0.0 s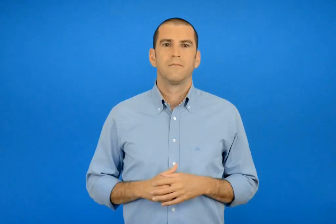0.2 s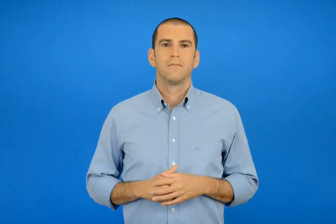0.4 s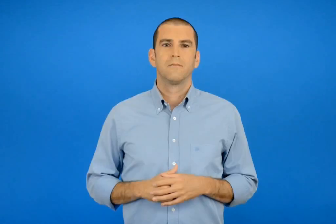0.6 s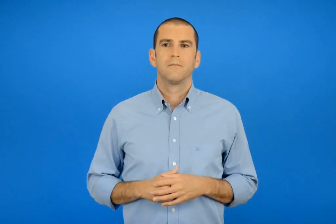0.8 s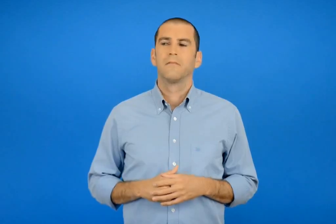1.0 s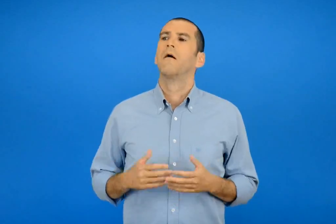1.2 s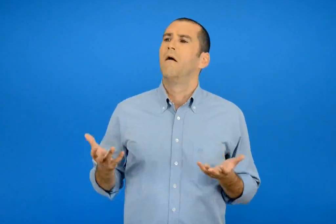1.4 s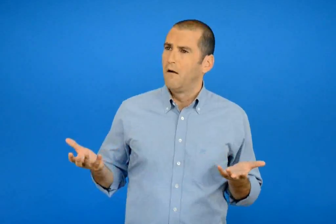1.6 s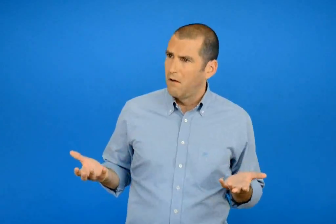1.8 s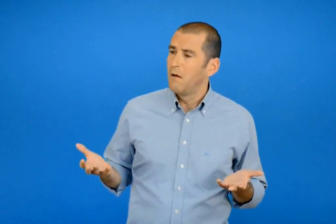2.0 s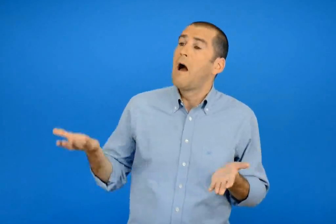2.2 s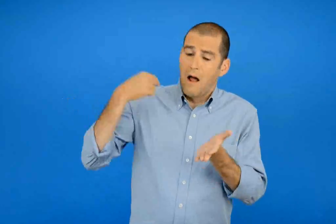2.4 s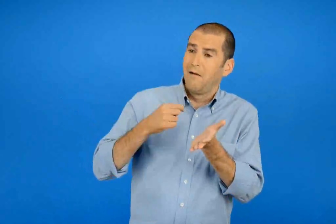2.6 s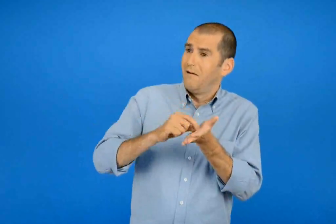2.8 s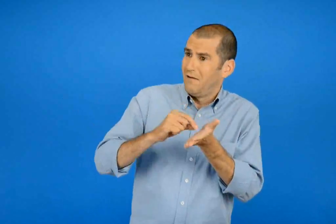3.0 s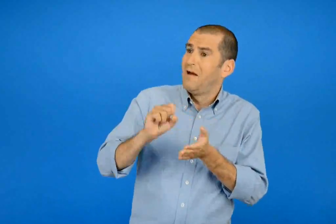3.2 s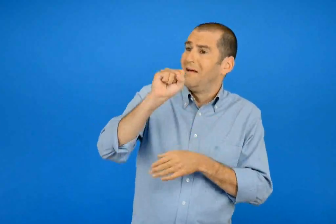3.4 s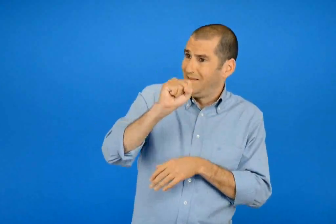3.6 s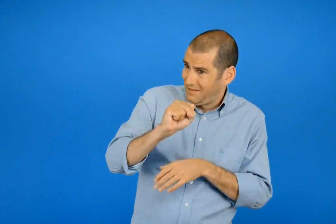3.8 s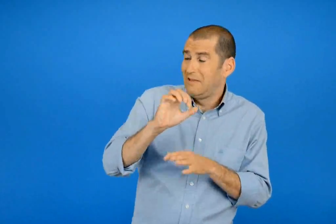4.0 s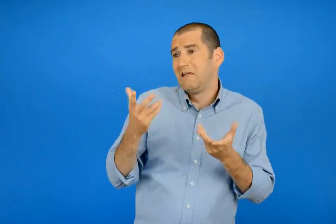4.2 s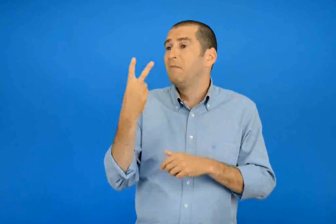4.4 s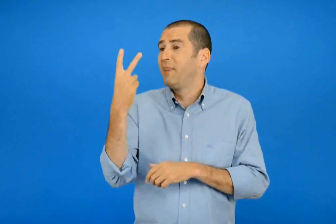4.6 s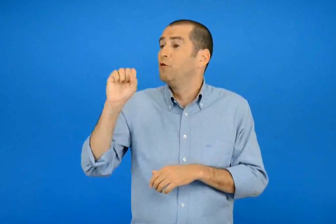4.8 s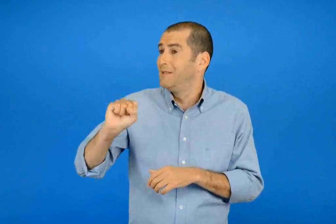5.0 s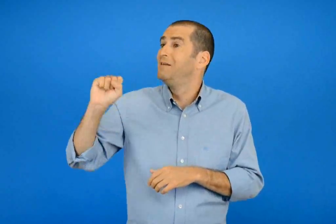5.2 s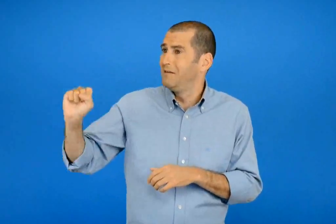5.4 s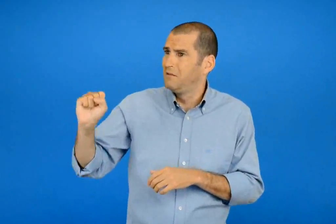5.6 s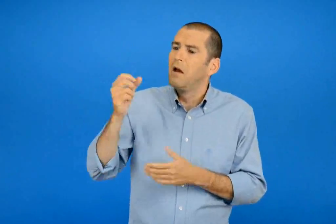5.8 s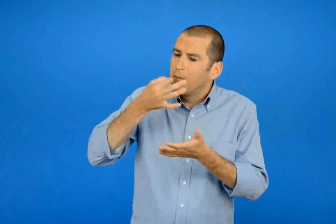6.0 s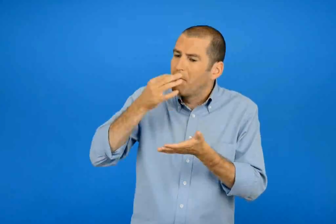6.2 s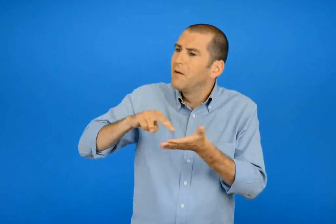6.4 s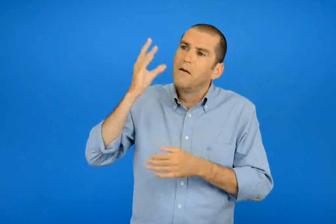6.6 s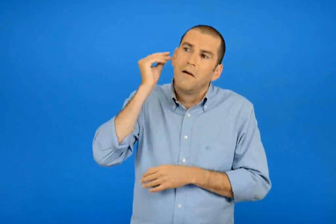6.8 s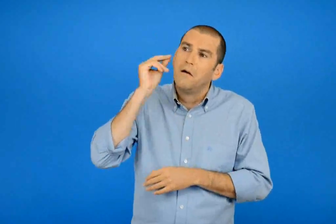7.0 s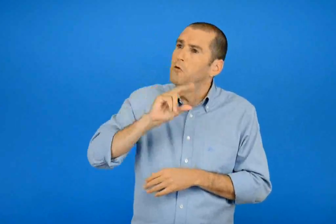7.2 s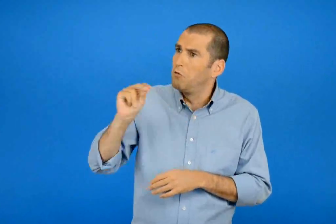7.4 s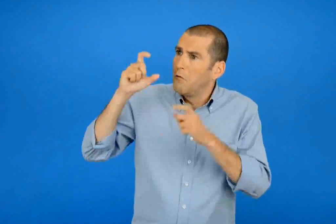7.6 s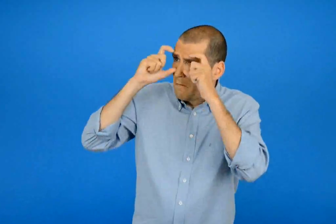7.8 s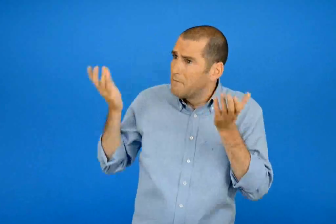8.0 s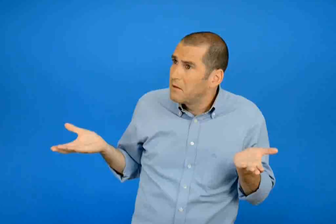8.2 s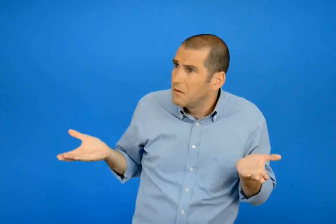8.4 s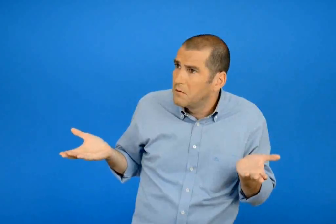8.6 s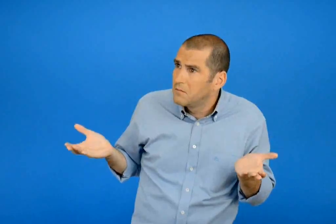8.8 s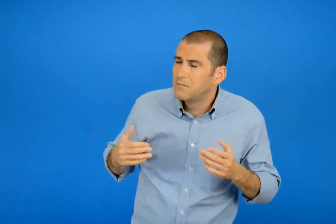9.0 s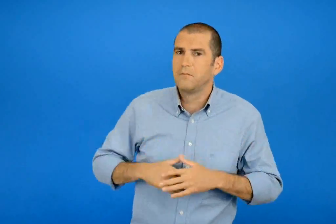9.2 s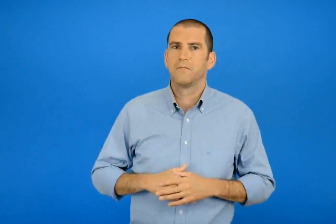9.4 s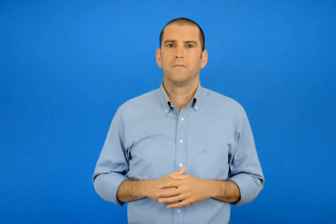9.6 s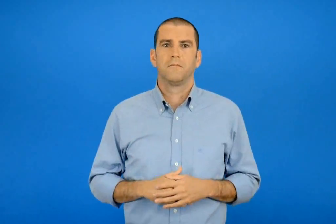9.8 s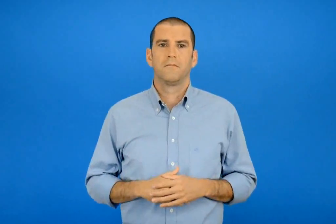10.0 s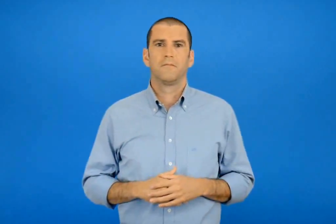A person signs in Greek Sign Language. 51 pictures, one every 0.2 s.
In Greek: ναι όμως είτε τη γράψω με ένα σ είτε με δύο διαβάζεται το ίδιο έτσι δεν είναι βάγια ;
